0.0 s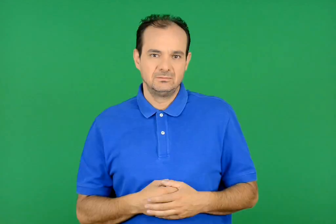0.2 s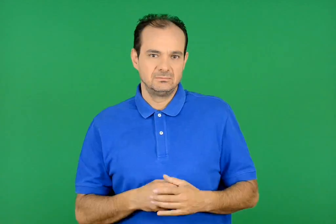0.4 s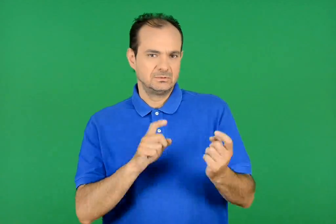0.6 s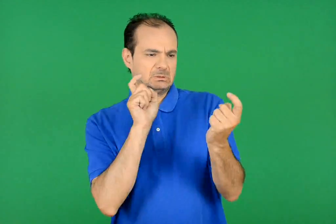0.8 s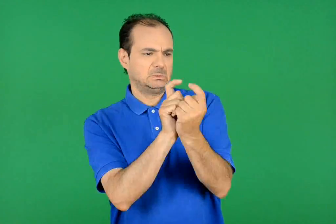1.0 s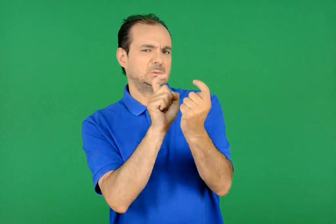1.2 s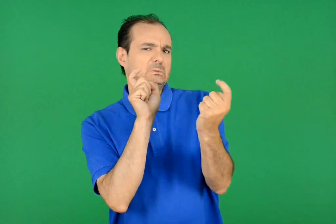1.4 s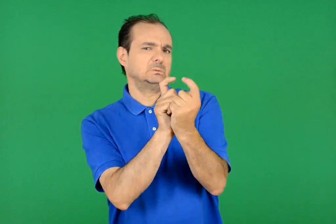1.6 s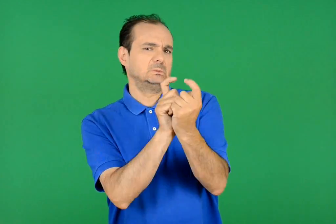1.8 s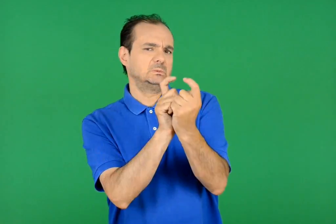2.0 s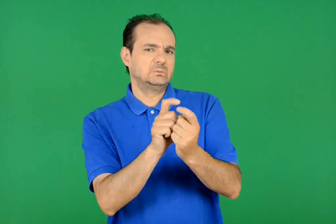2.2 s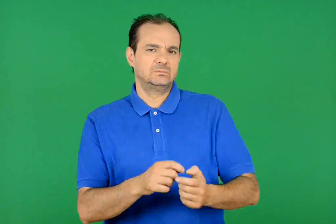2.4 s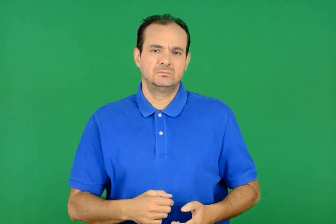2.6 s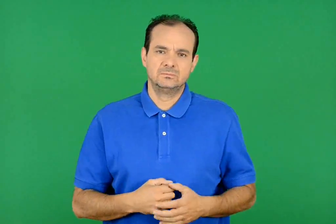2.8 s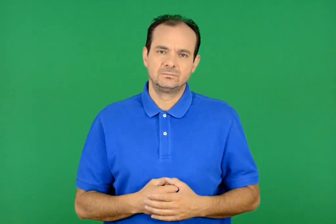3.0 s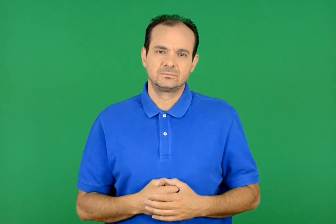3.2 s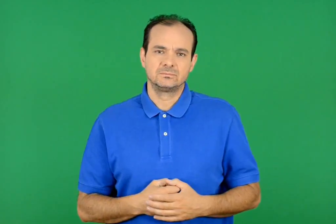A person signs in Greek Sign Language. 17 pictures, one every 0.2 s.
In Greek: τσακώνομαι
